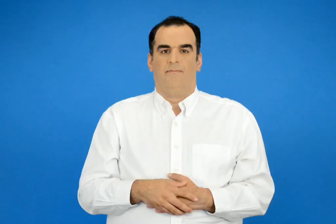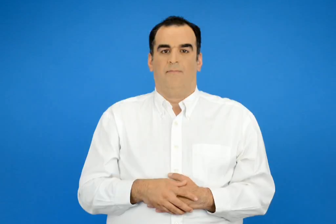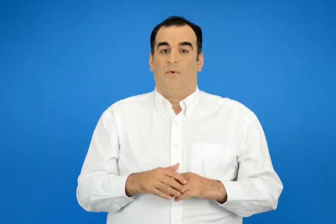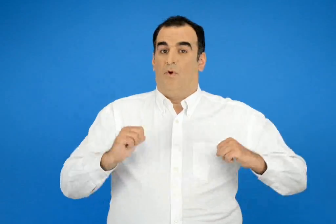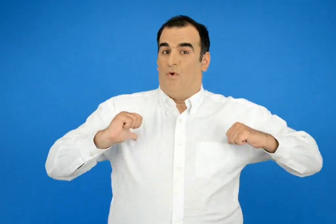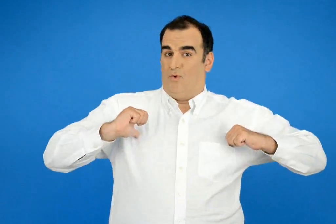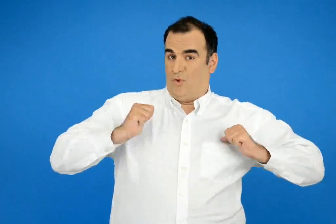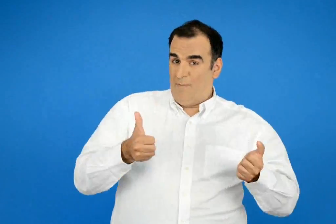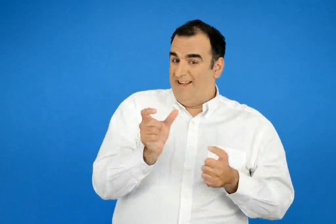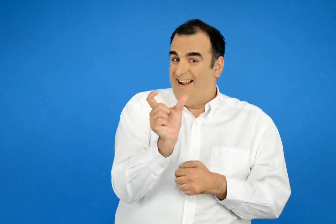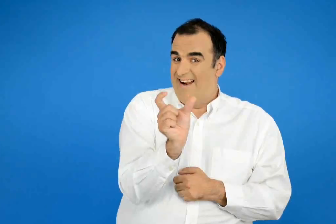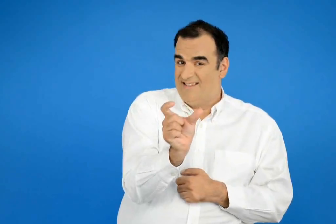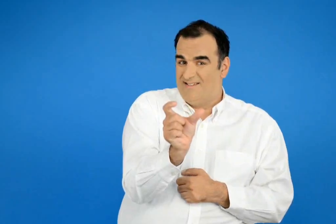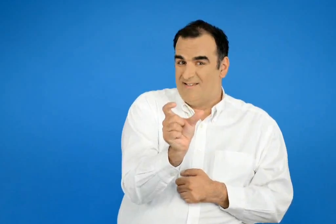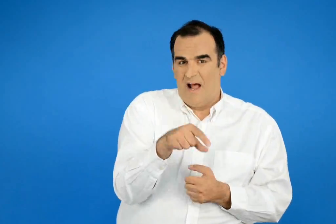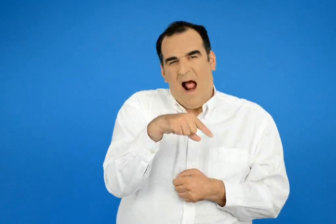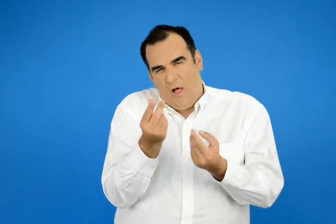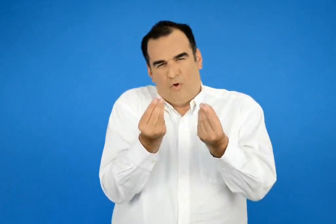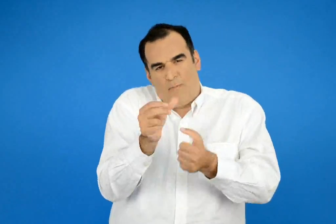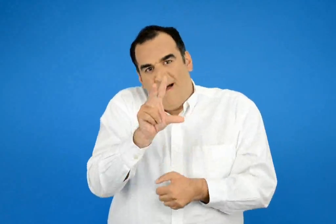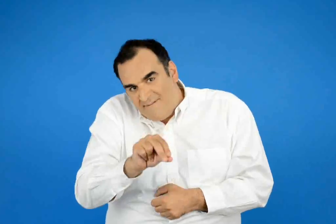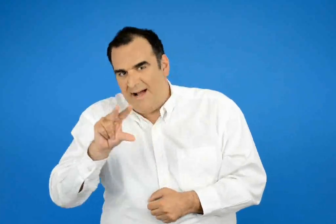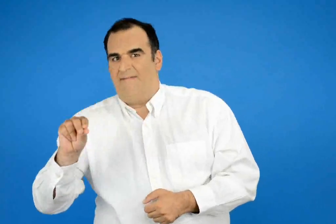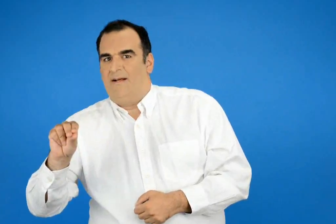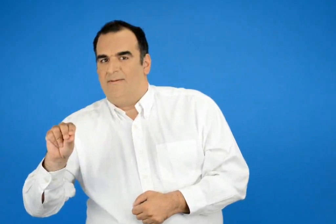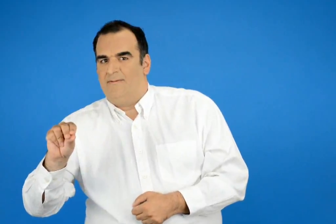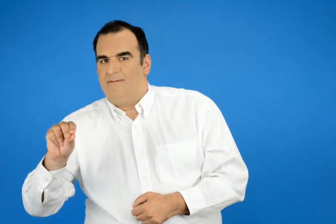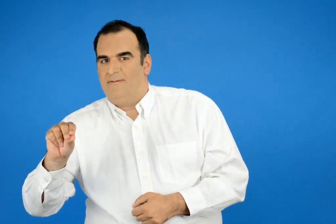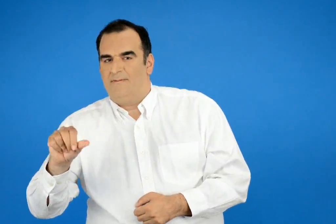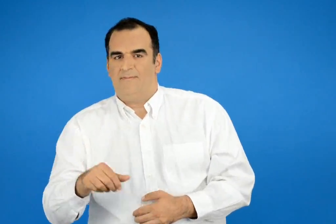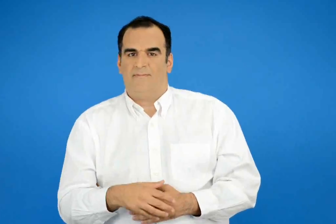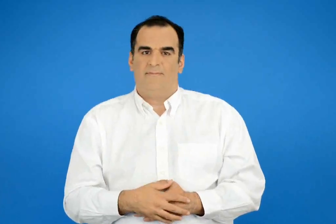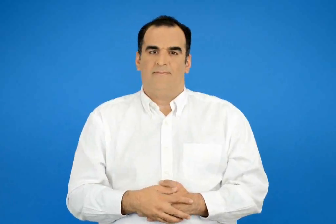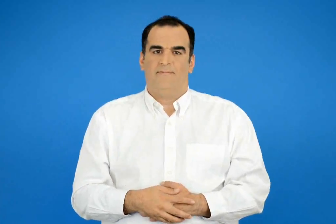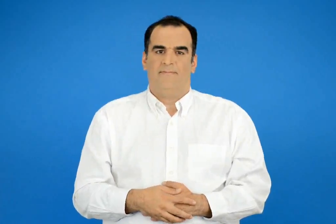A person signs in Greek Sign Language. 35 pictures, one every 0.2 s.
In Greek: η τόλμη λέγεται αλλιώς και
